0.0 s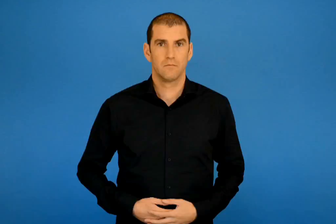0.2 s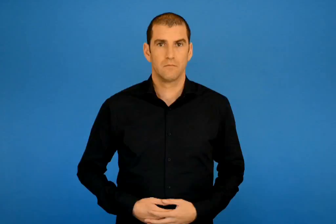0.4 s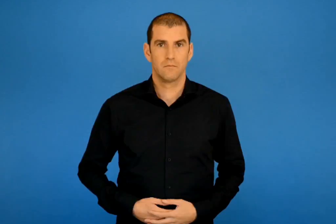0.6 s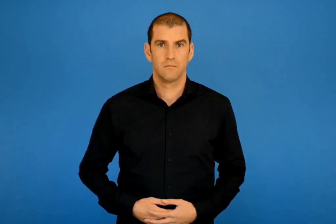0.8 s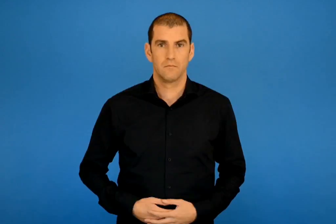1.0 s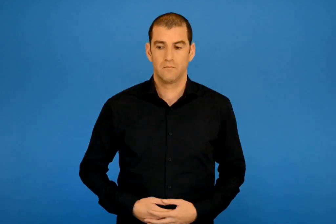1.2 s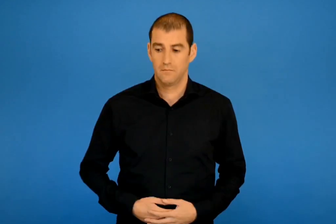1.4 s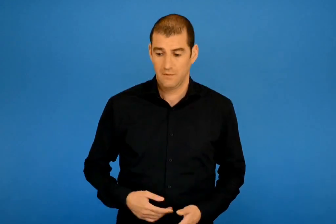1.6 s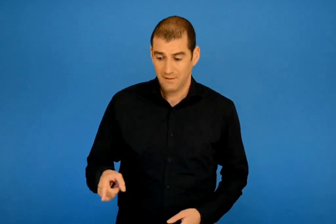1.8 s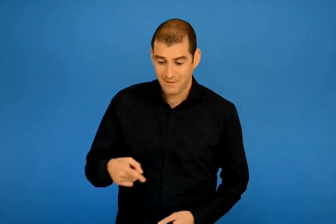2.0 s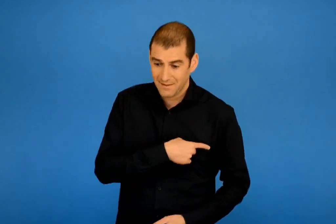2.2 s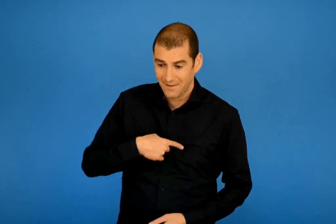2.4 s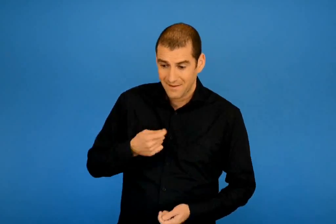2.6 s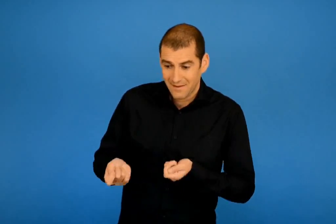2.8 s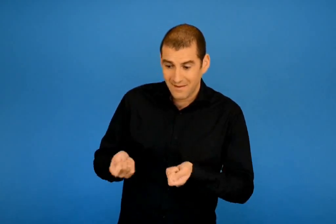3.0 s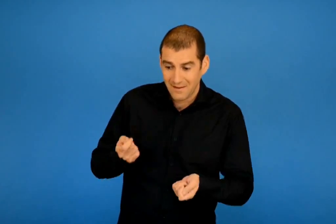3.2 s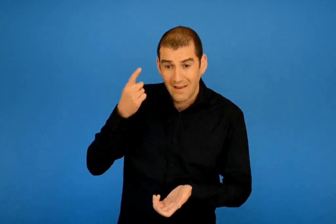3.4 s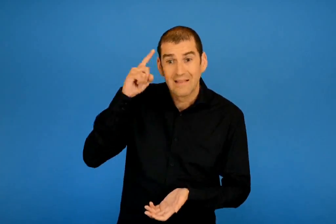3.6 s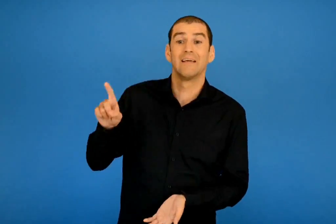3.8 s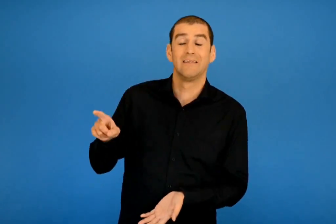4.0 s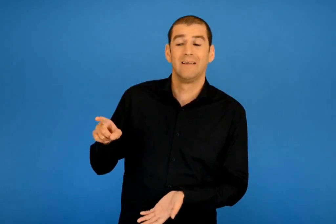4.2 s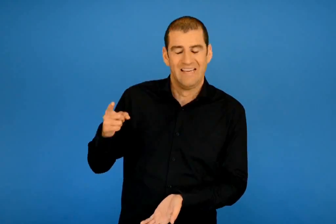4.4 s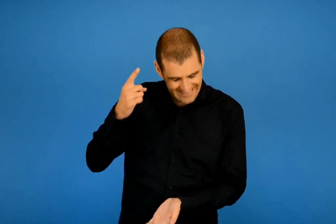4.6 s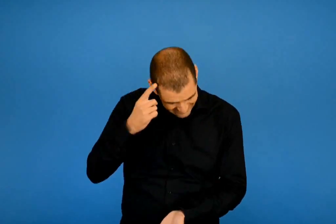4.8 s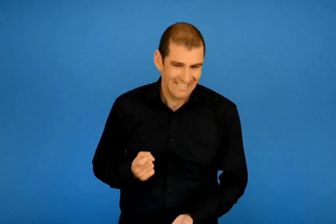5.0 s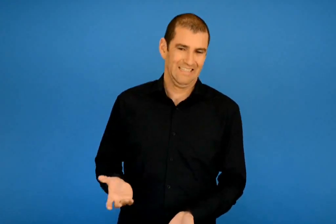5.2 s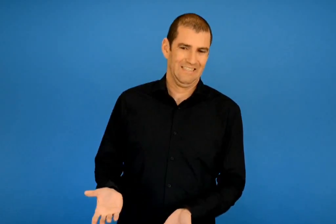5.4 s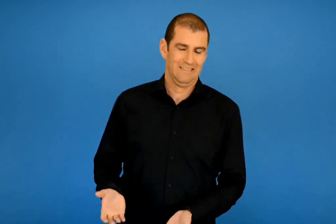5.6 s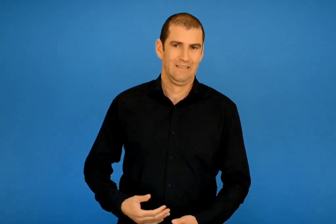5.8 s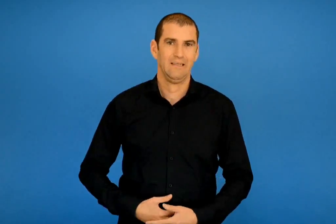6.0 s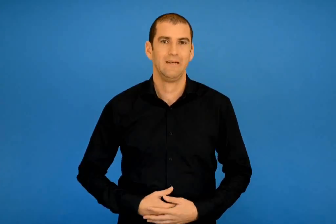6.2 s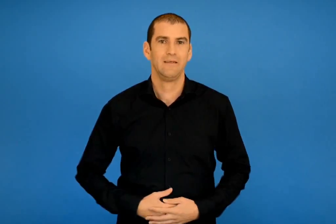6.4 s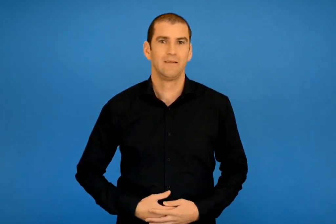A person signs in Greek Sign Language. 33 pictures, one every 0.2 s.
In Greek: δεν ξέρεις τι θα πει διευθύνω ; και βέβαια το ξέρεις
